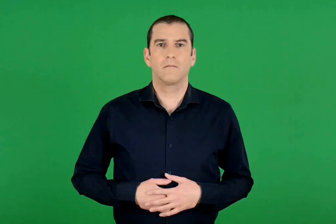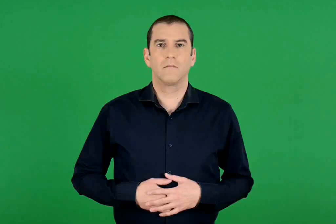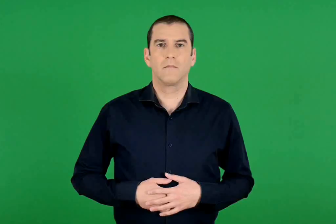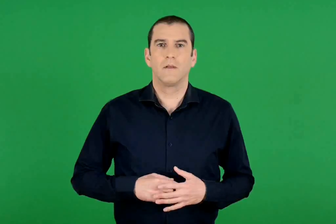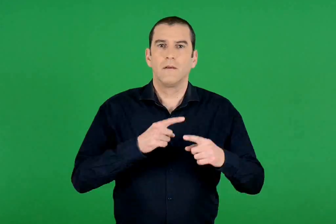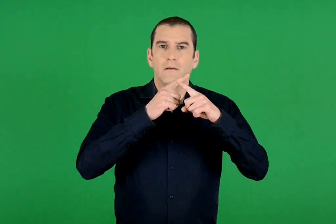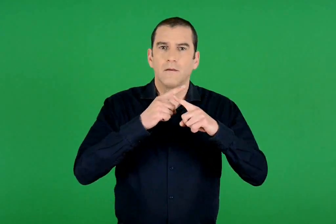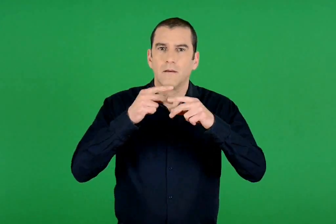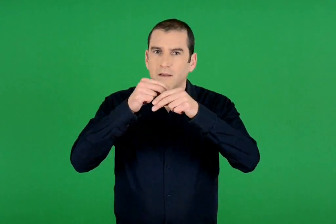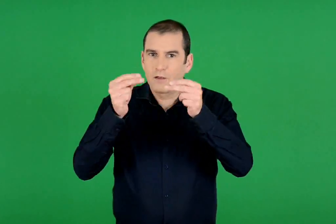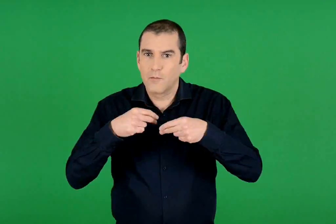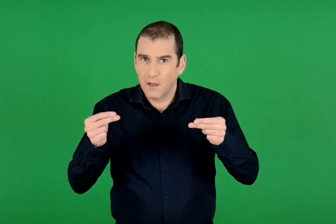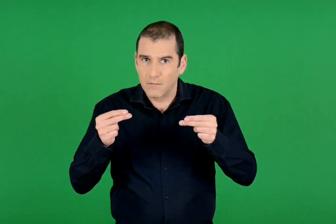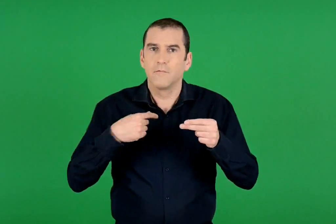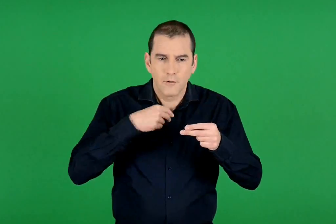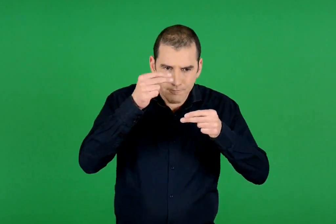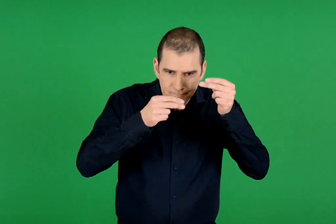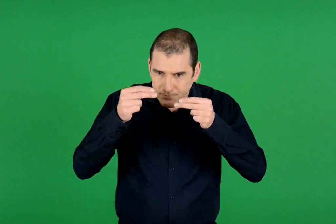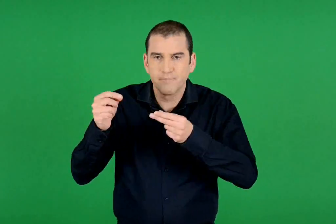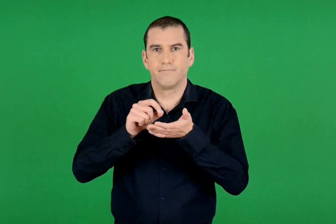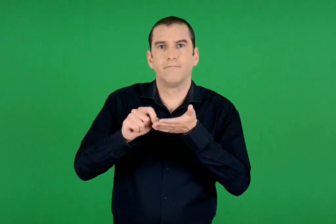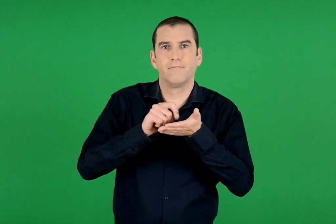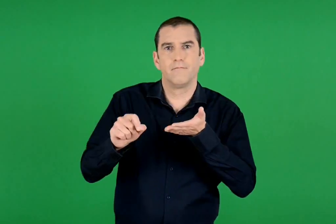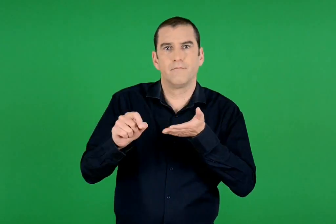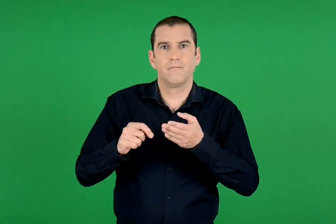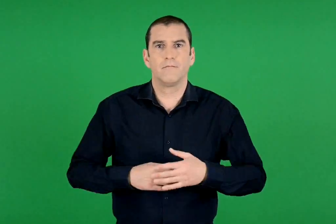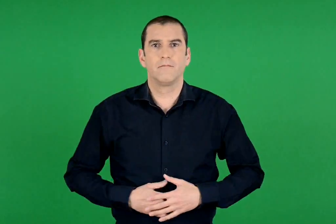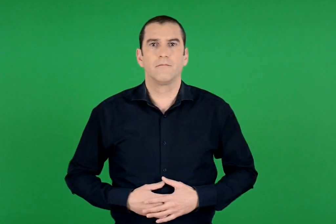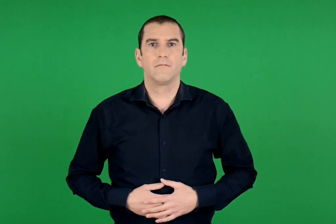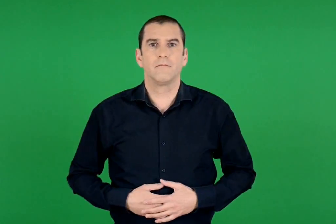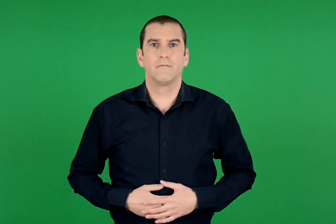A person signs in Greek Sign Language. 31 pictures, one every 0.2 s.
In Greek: υπολογίζω και γράφω τα γινόμενα
